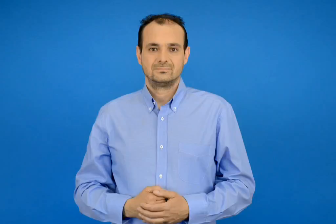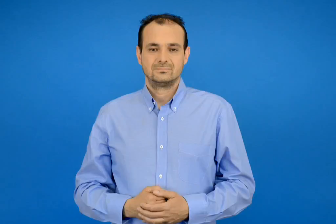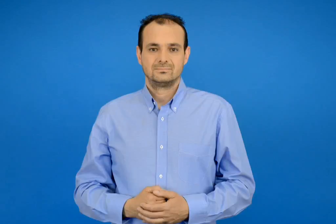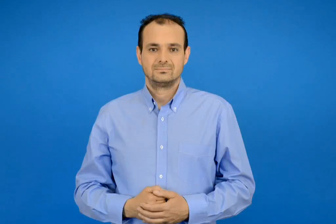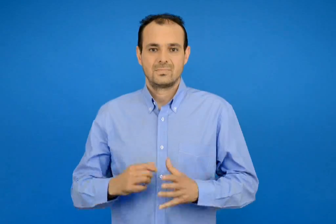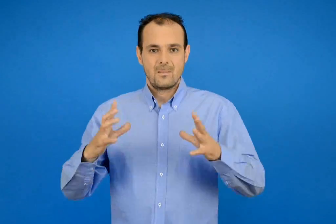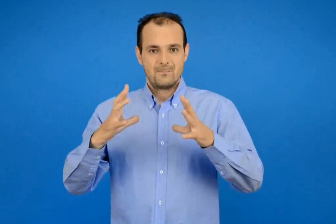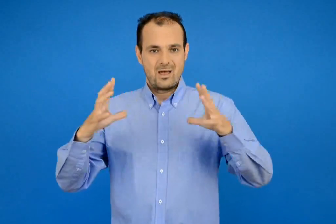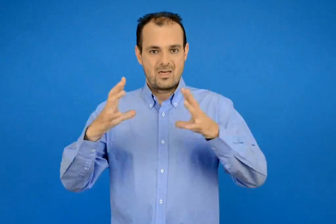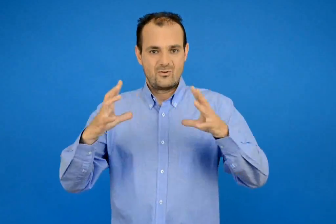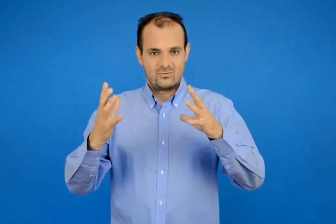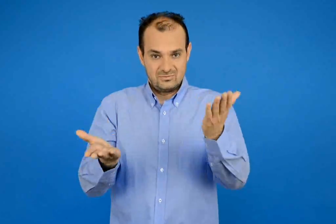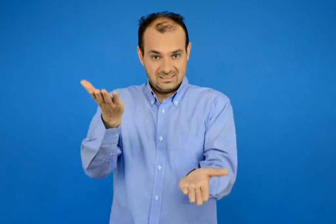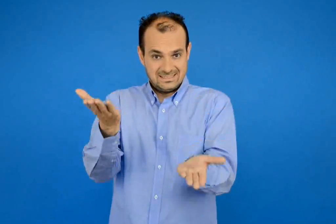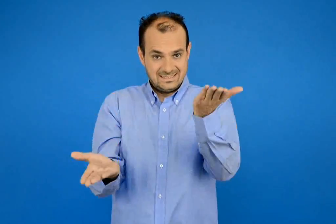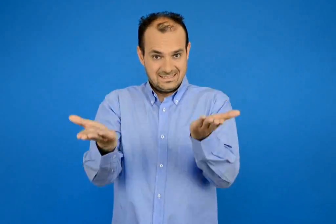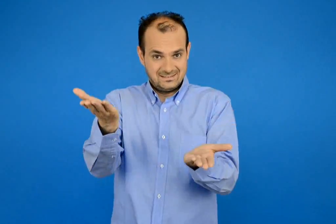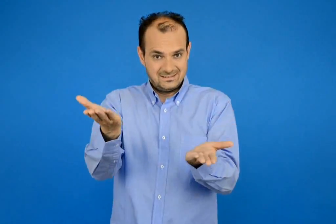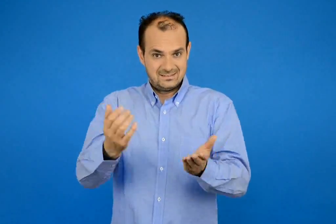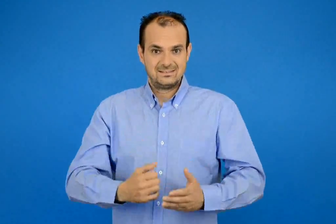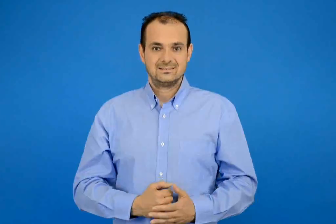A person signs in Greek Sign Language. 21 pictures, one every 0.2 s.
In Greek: σύγκριση μεγεθών
